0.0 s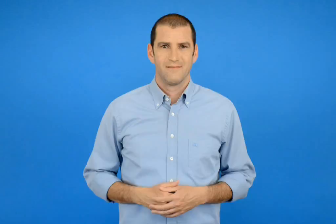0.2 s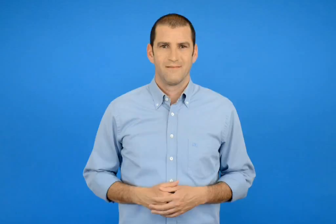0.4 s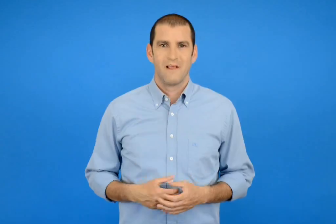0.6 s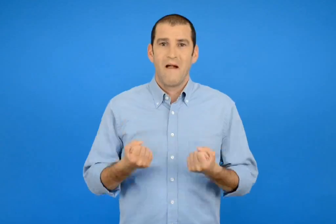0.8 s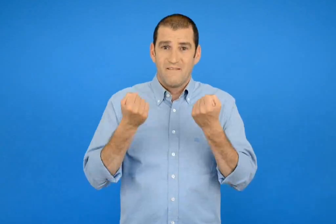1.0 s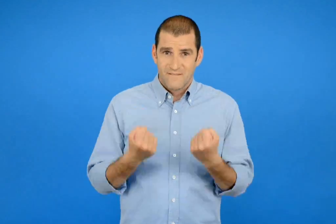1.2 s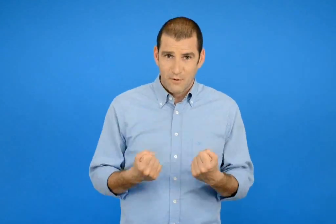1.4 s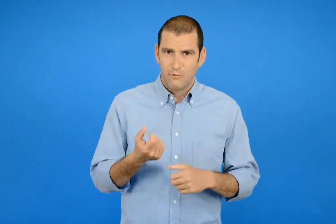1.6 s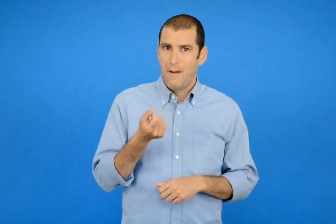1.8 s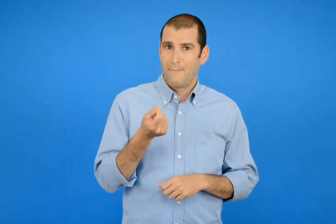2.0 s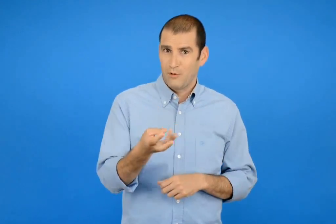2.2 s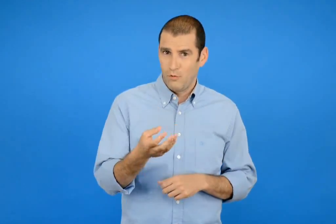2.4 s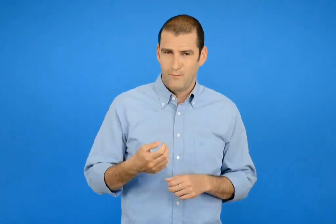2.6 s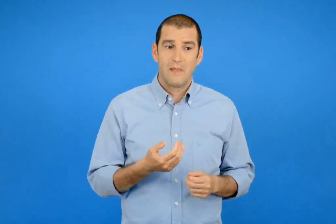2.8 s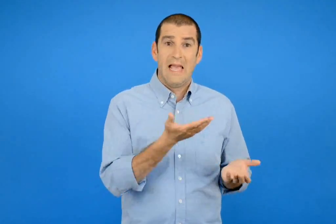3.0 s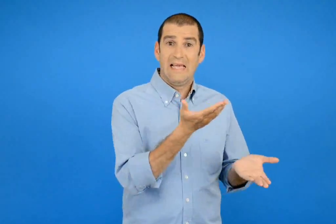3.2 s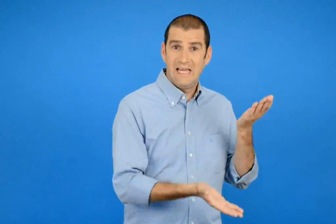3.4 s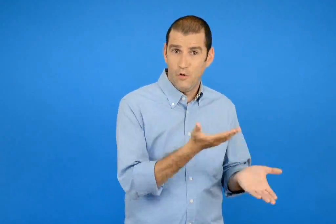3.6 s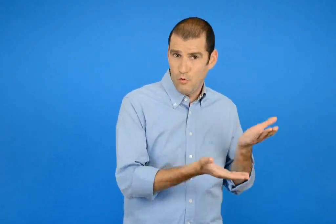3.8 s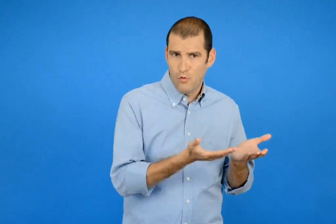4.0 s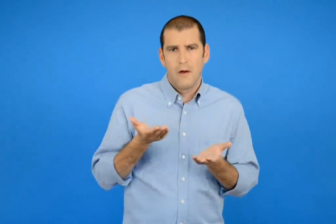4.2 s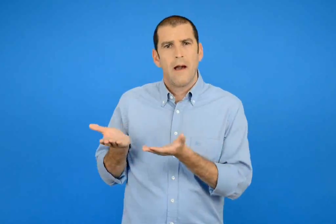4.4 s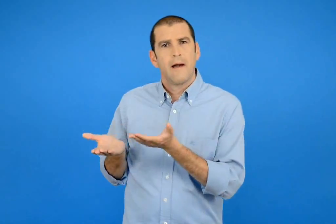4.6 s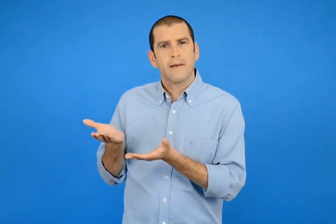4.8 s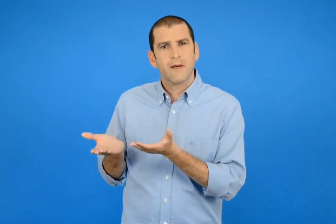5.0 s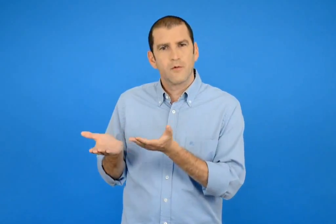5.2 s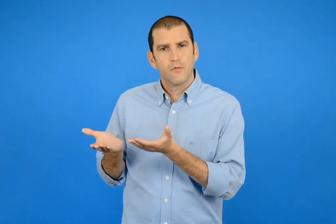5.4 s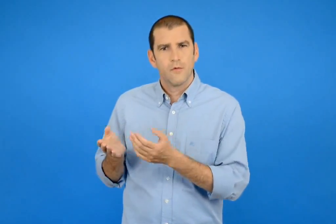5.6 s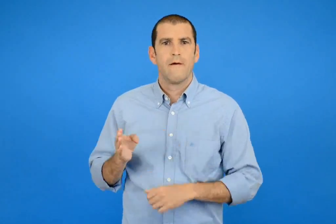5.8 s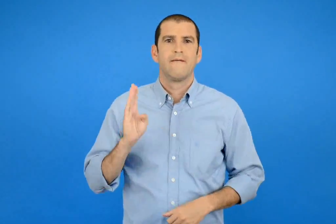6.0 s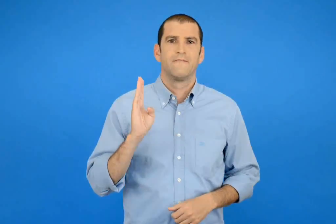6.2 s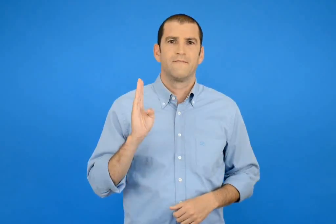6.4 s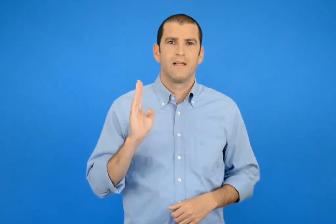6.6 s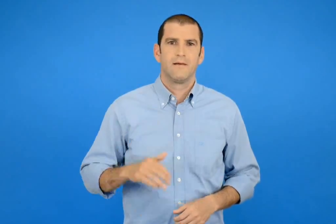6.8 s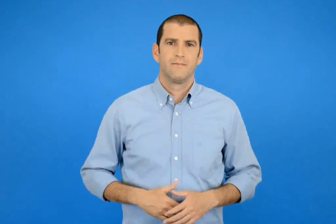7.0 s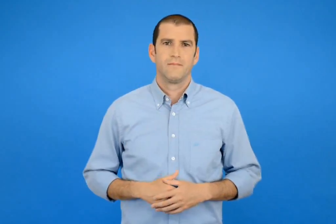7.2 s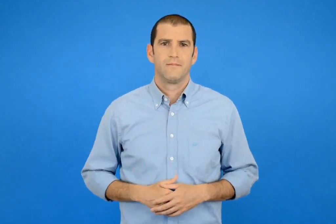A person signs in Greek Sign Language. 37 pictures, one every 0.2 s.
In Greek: μετρώ το βάρος το κιλό και το γραμμάριο β
